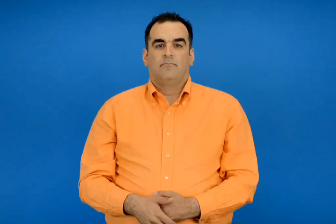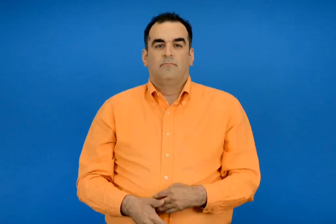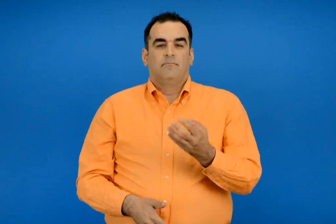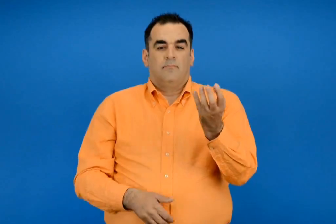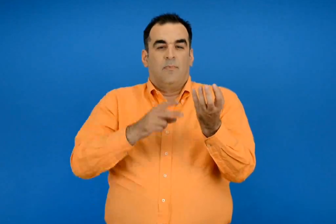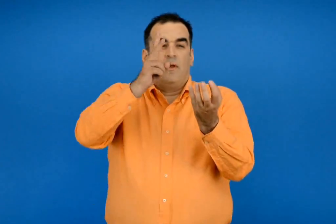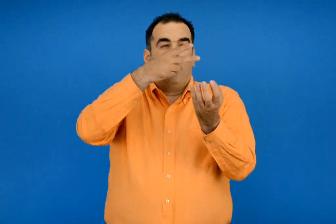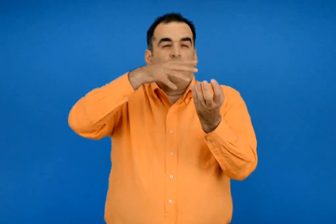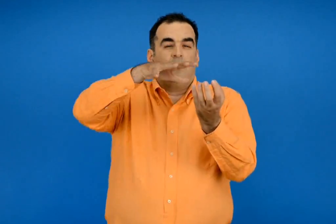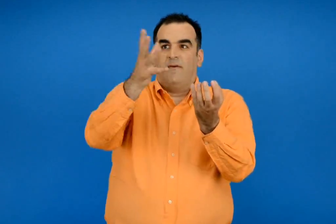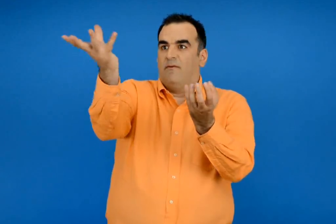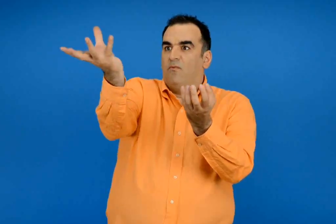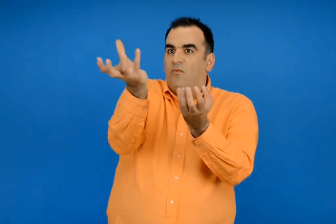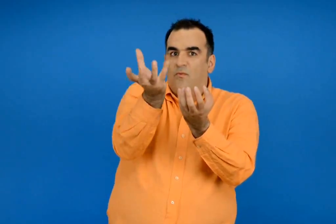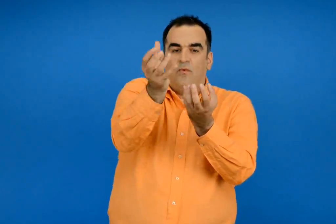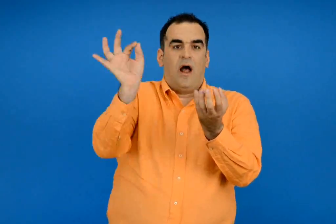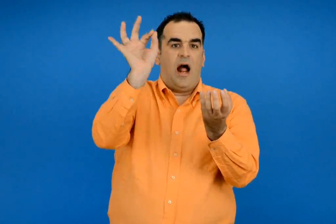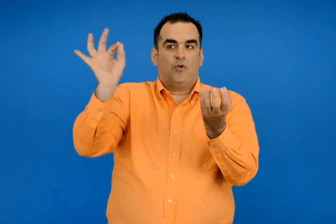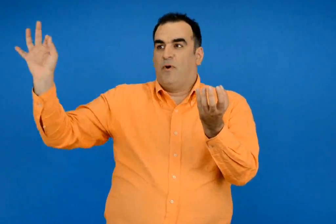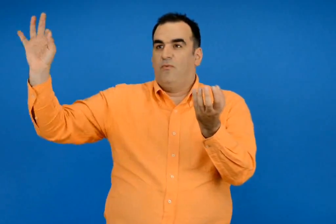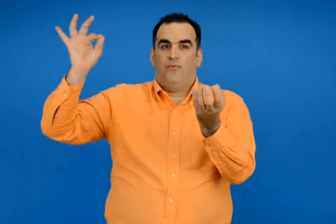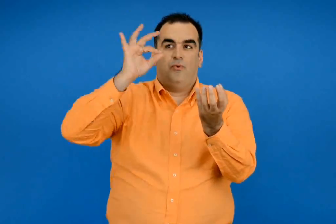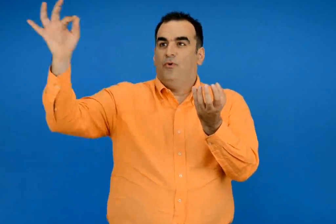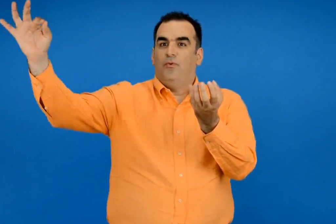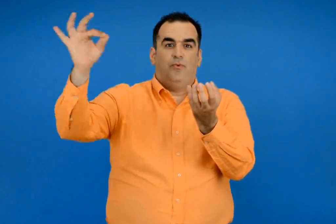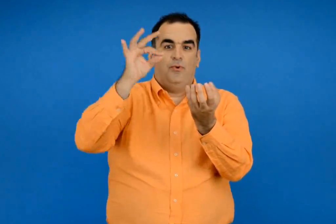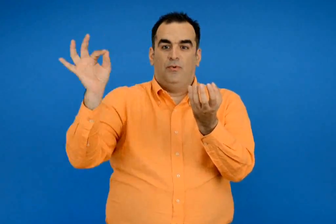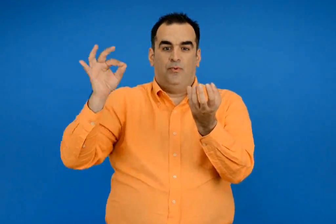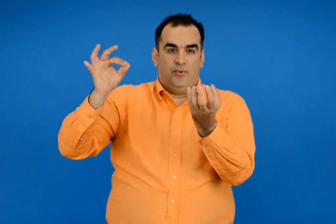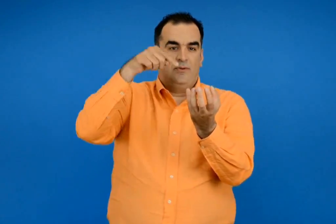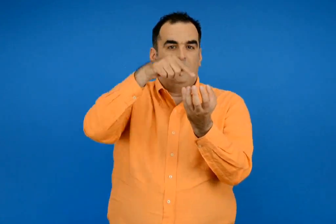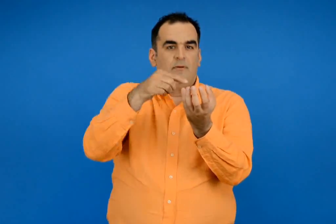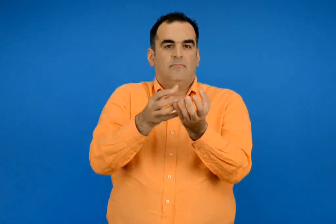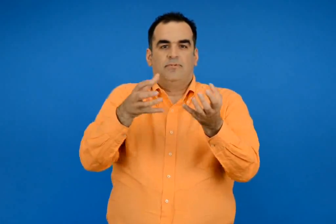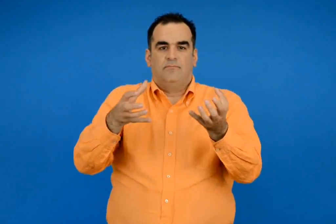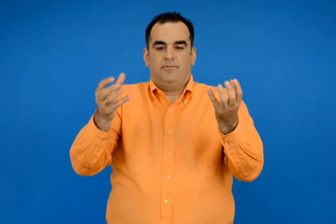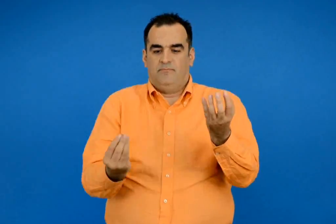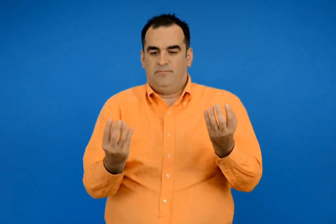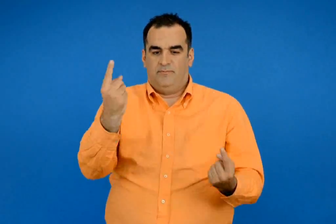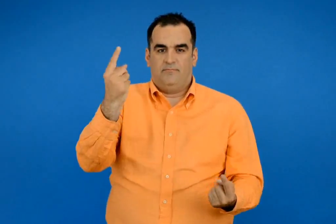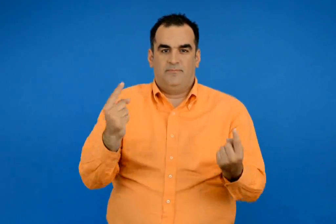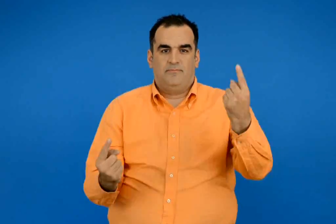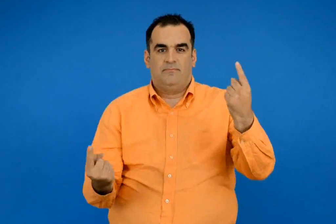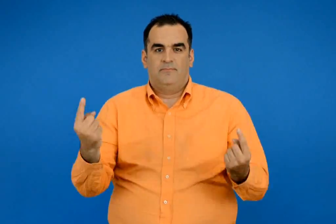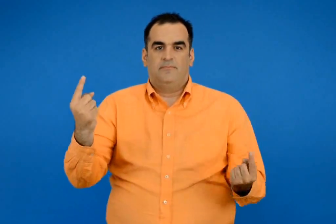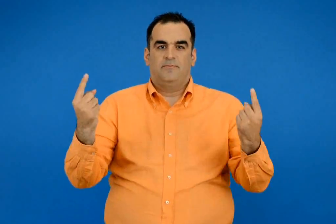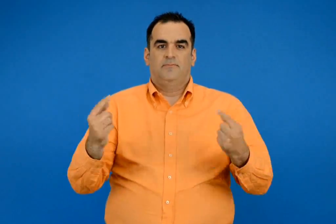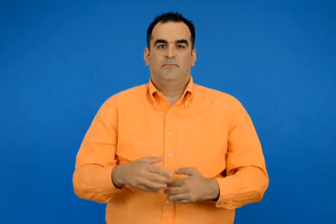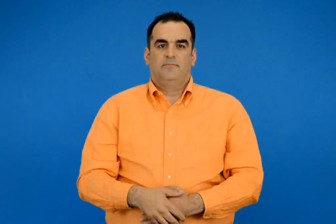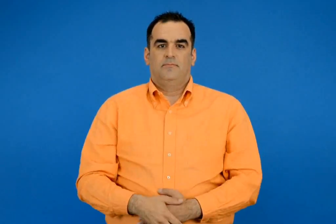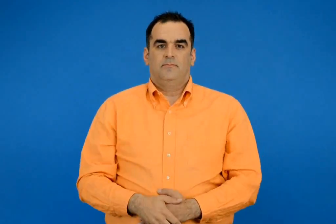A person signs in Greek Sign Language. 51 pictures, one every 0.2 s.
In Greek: έτσι προσελκύουν τα έντομα που βοηθούν στον πολλαπλασιασμό τους
